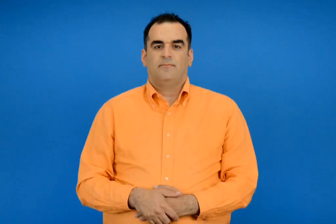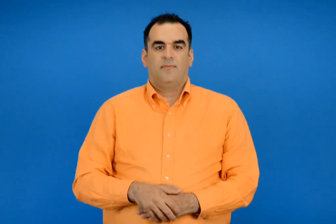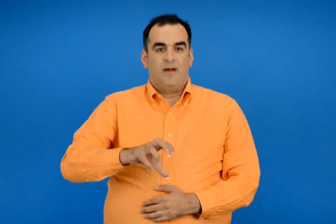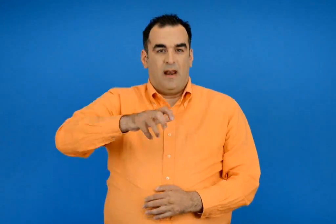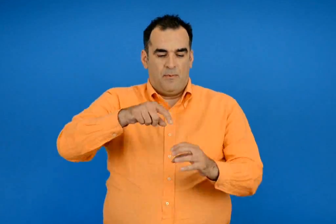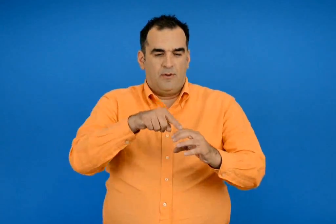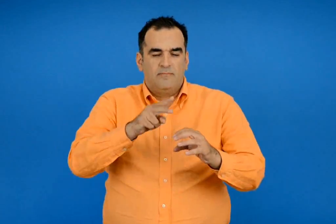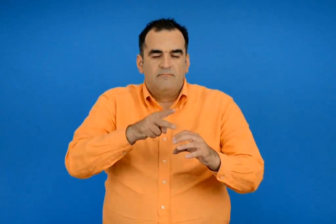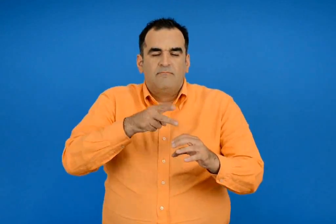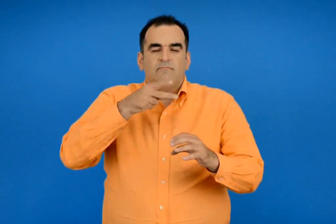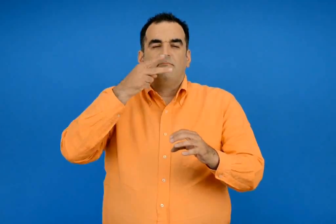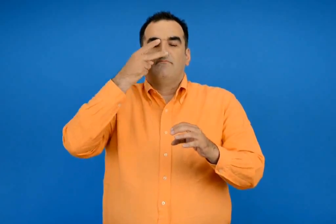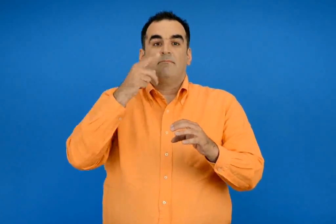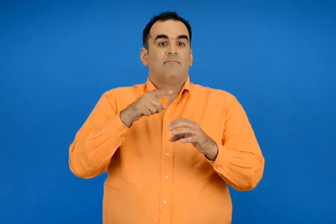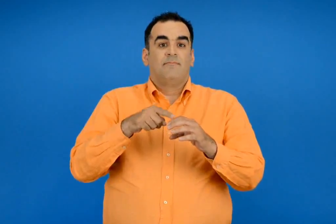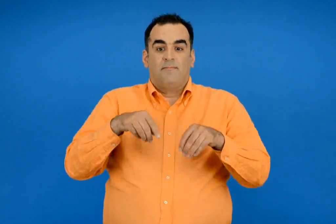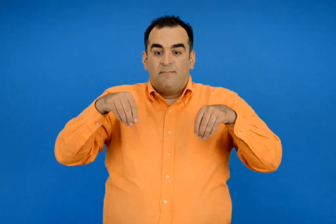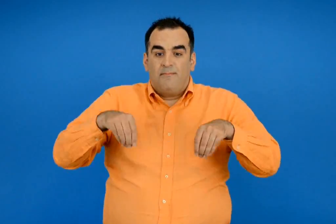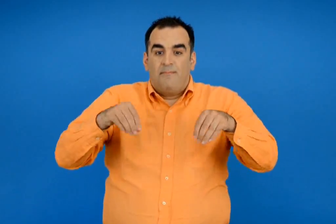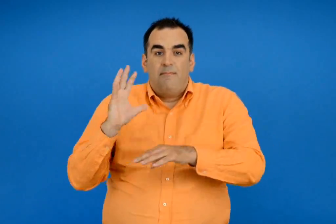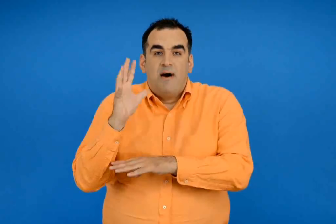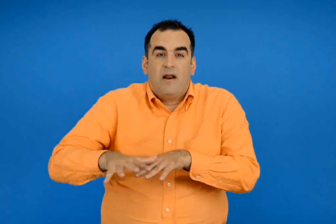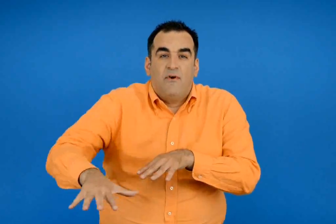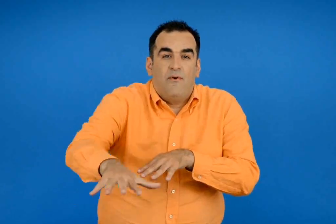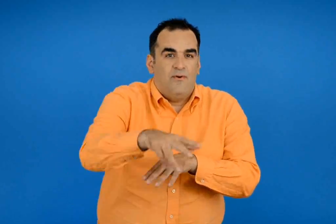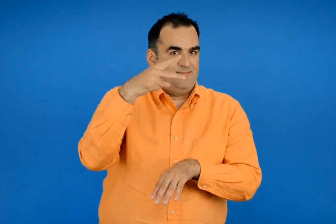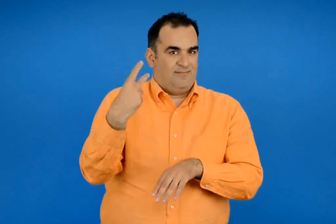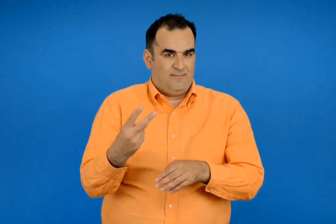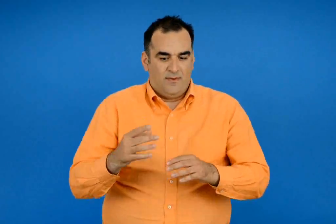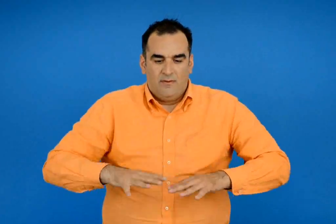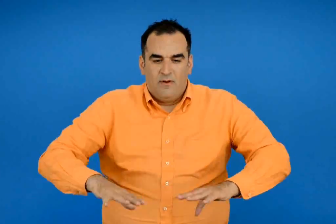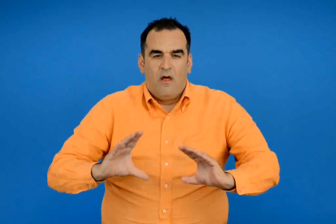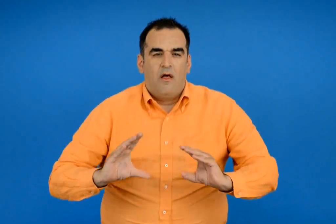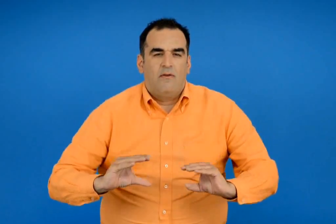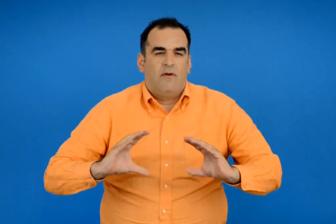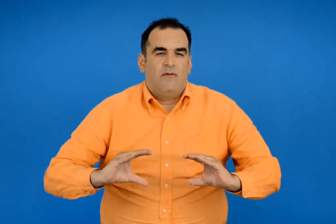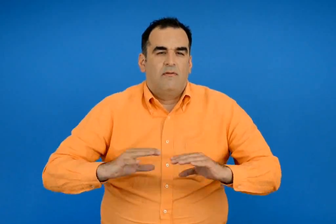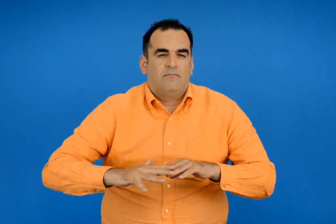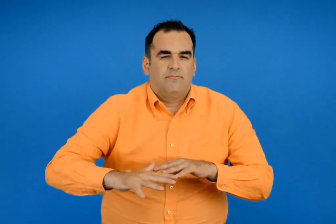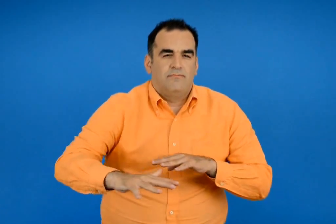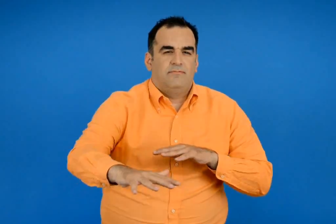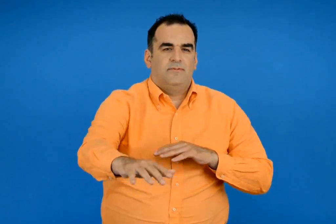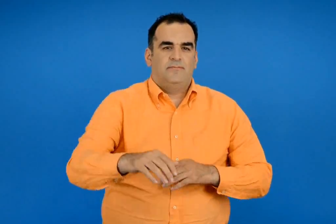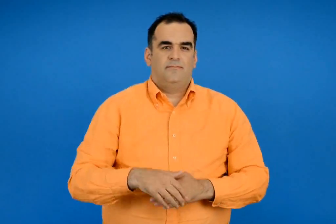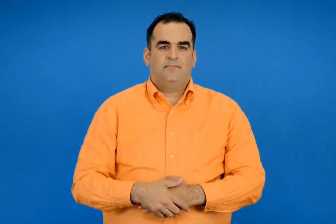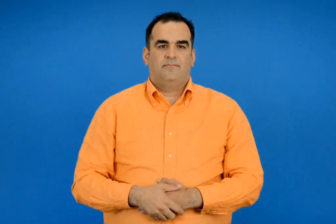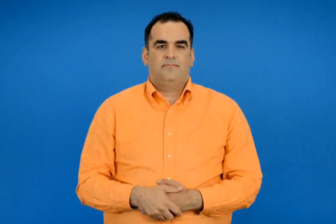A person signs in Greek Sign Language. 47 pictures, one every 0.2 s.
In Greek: λεμονάκι μυρωδάτο κι από περιβόλι αφράτο
